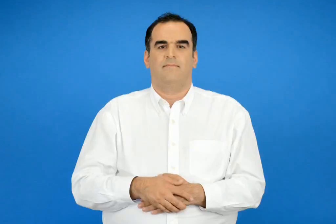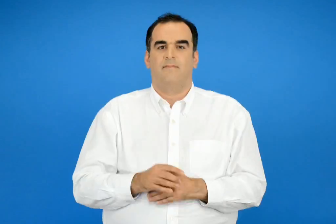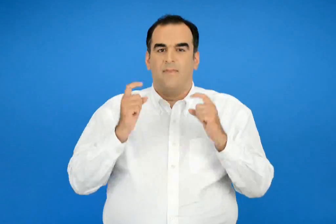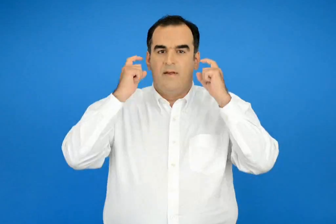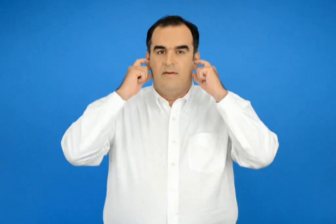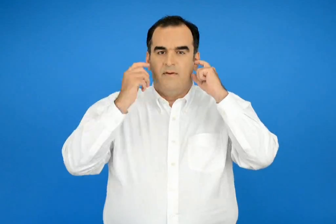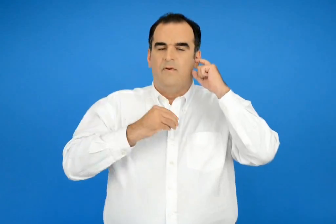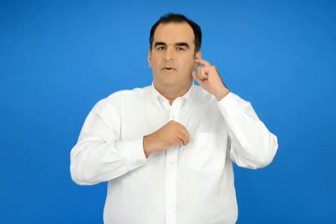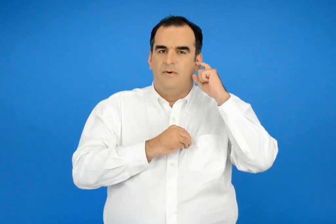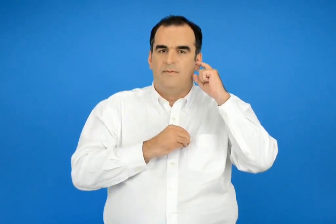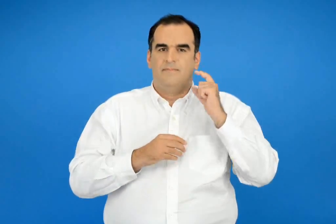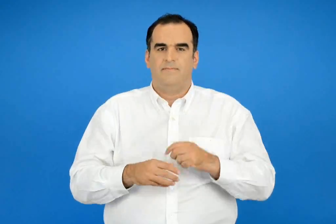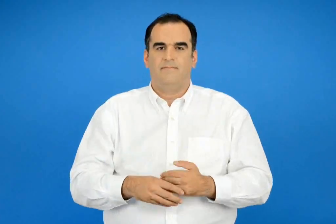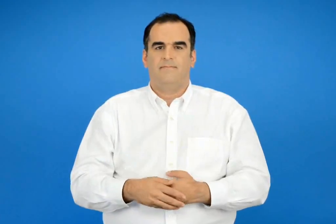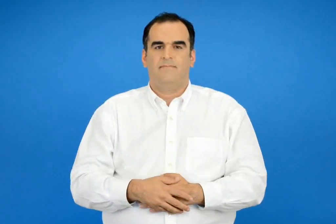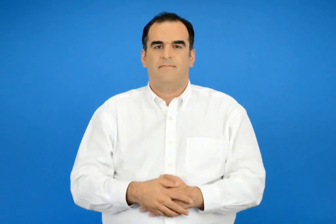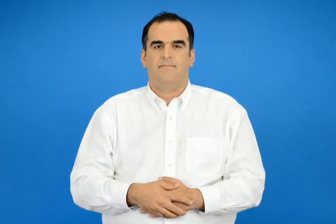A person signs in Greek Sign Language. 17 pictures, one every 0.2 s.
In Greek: ακουστικά
